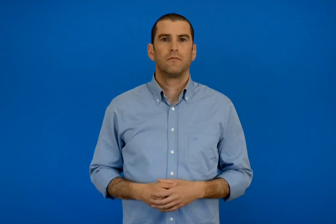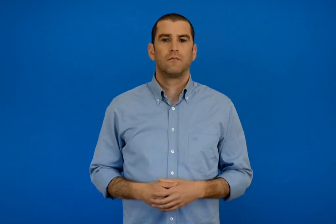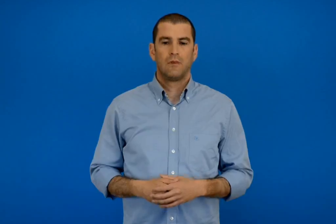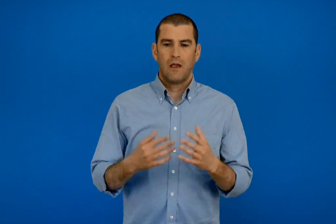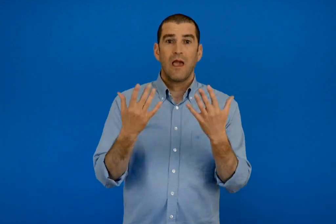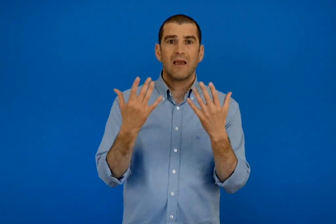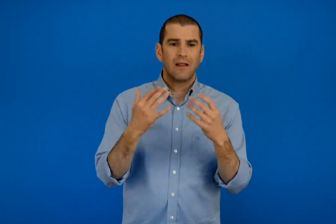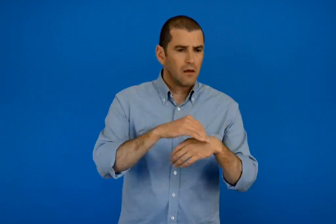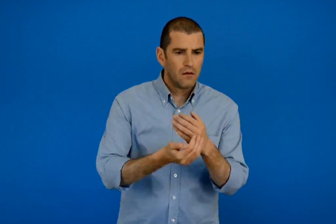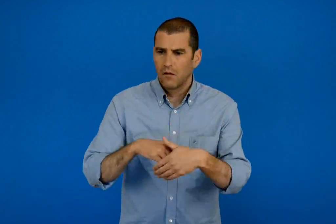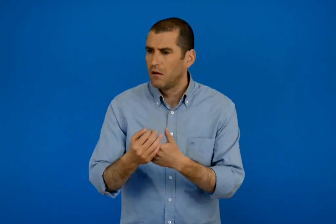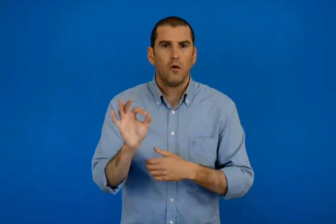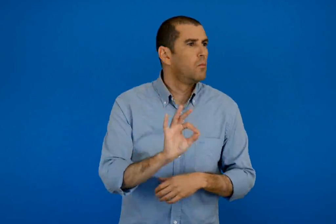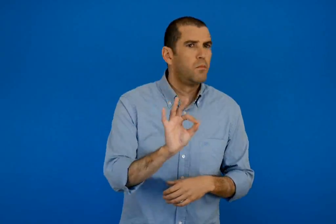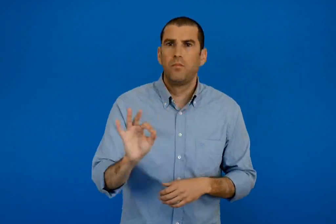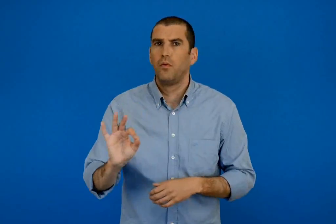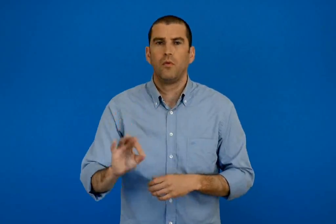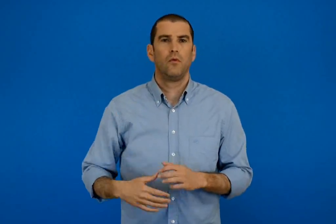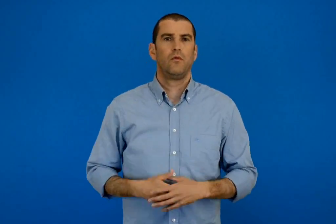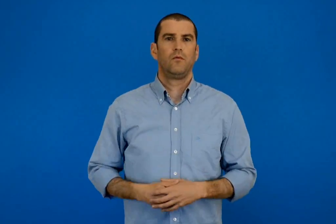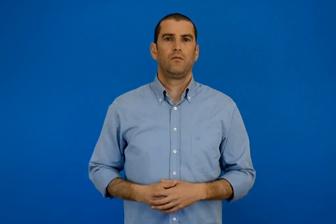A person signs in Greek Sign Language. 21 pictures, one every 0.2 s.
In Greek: που θα πλύνω τα χεριά μου ;
